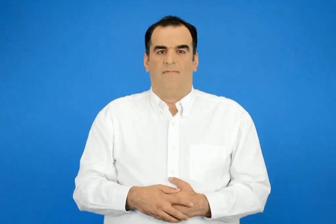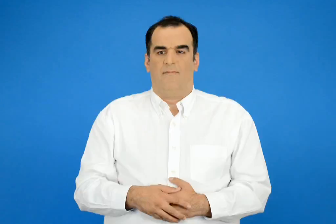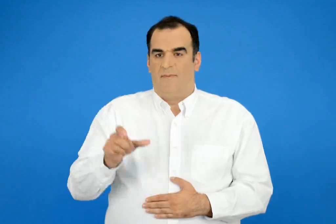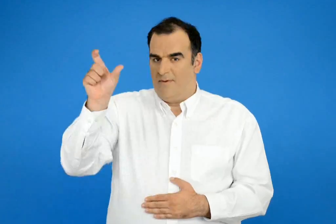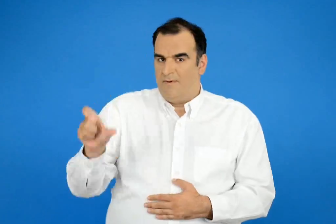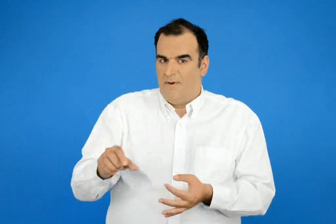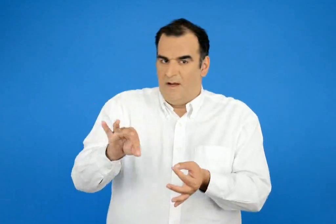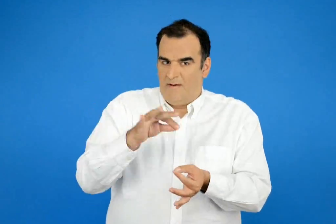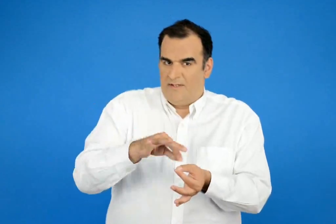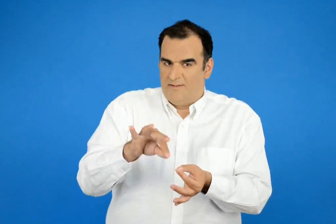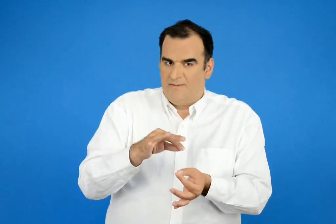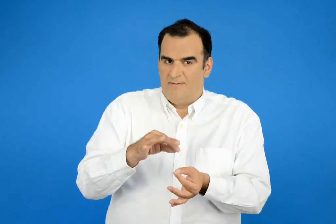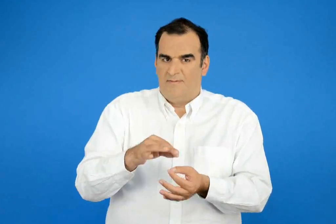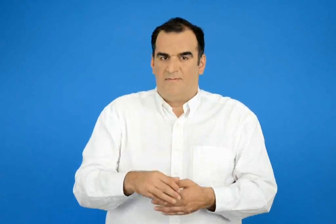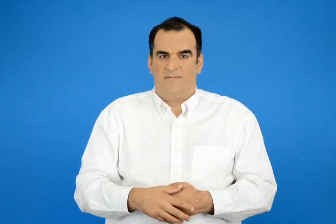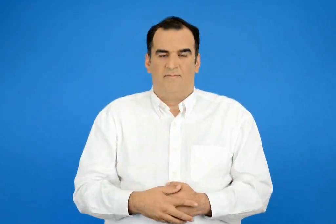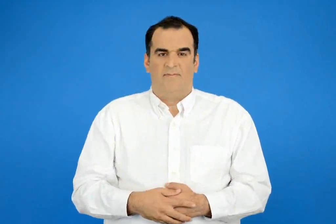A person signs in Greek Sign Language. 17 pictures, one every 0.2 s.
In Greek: ράφτης
